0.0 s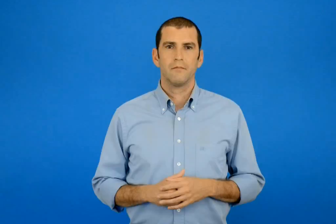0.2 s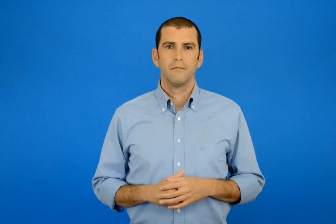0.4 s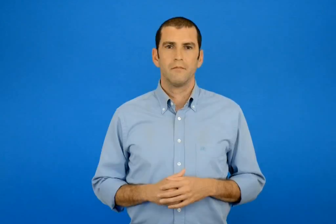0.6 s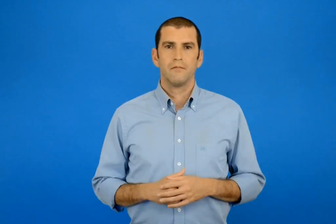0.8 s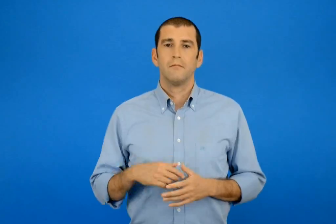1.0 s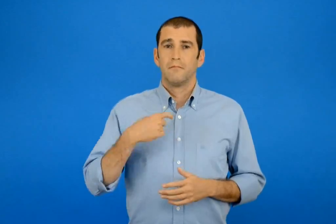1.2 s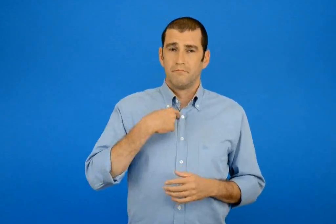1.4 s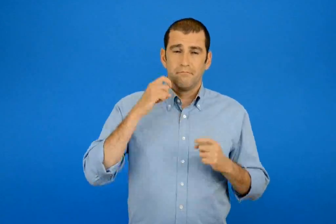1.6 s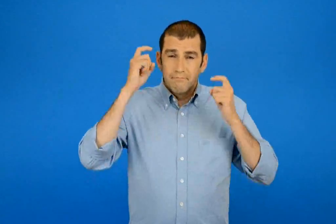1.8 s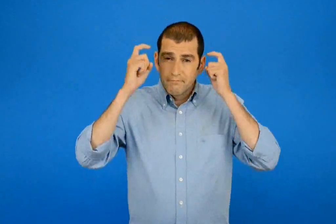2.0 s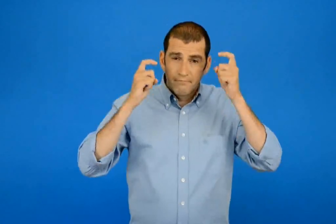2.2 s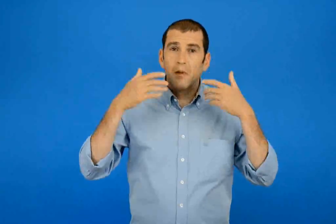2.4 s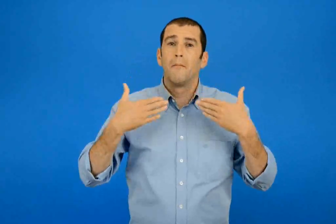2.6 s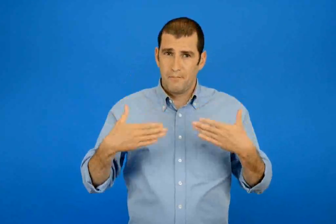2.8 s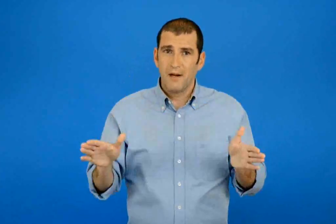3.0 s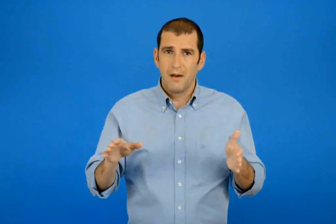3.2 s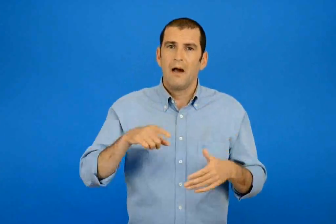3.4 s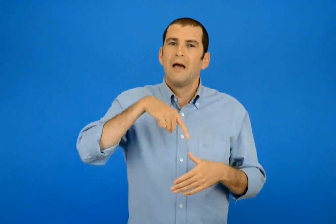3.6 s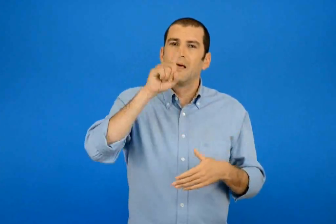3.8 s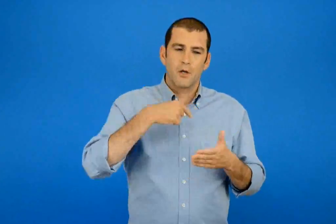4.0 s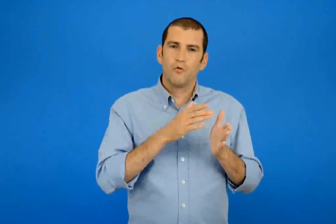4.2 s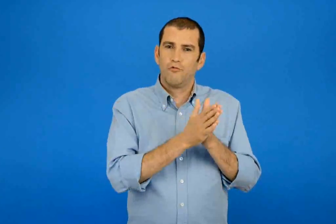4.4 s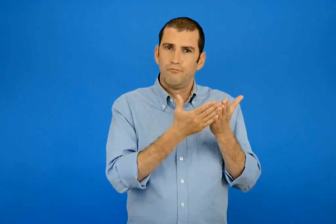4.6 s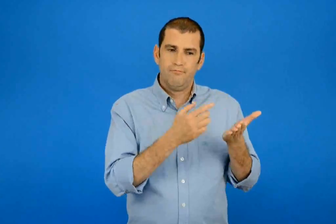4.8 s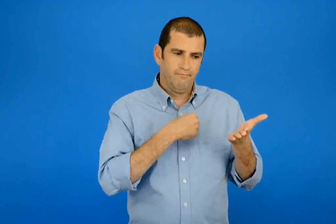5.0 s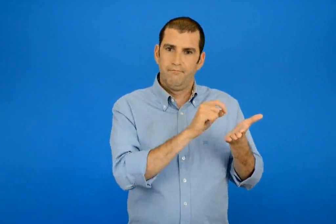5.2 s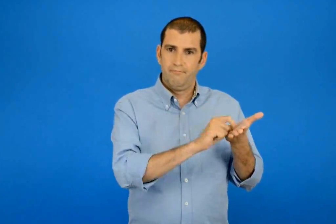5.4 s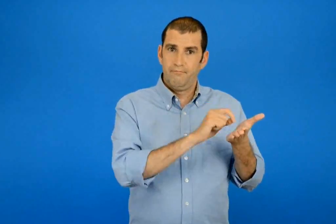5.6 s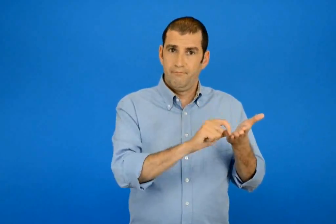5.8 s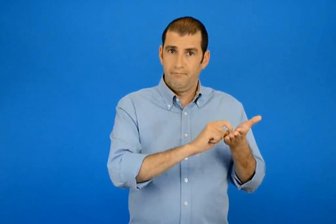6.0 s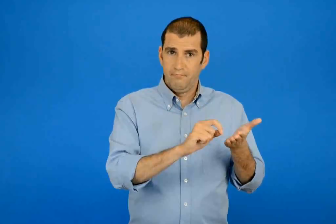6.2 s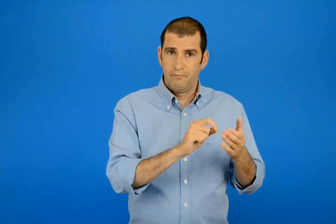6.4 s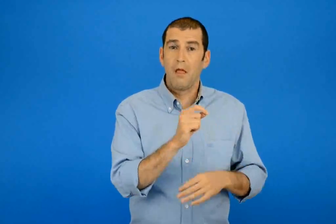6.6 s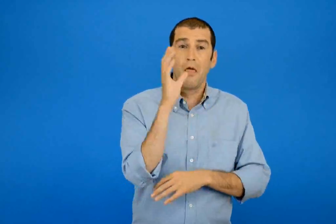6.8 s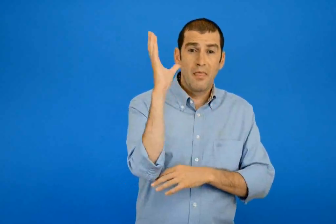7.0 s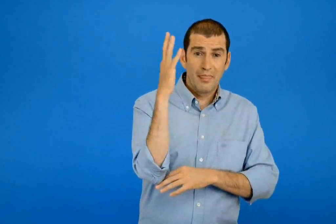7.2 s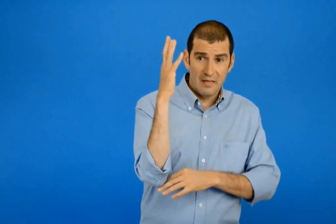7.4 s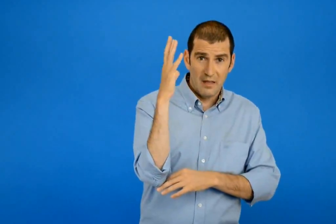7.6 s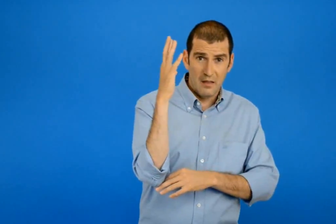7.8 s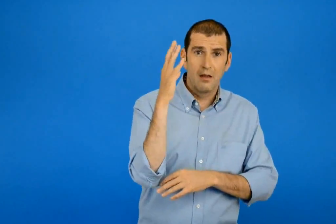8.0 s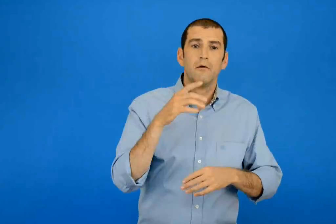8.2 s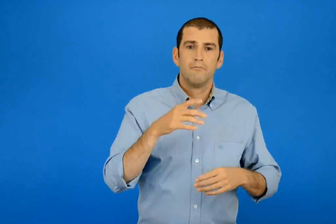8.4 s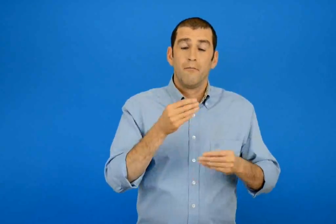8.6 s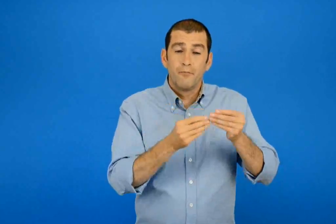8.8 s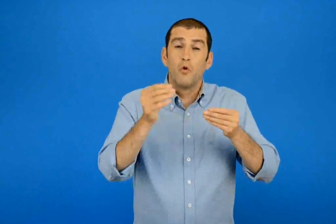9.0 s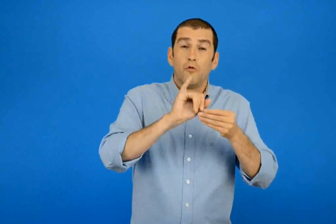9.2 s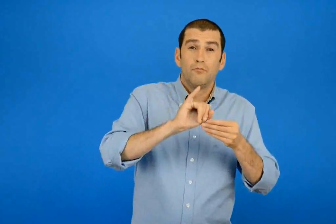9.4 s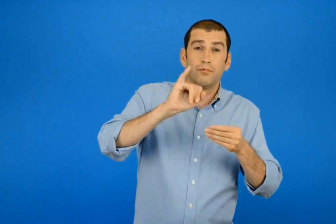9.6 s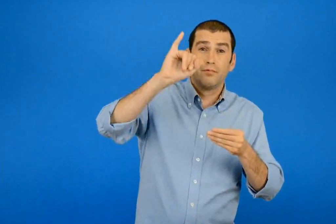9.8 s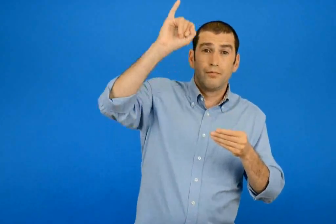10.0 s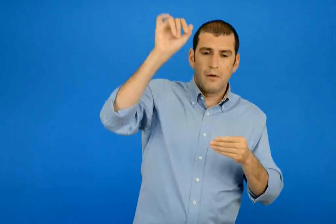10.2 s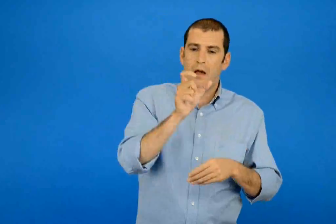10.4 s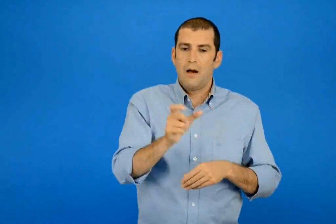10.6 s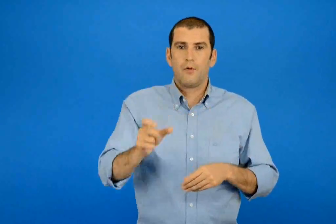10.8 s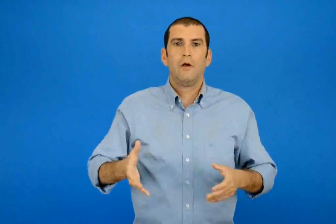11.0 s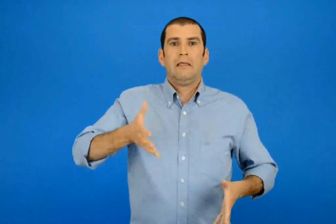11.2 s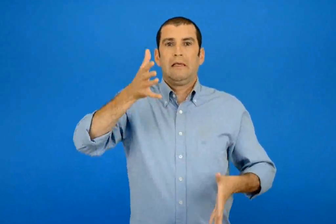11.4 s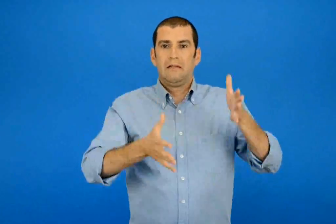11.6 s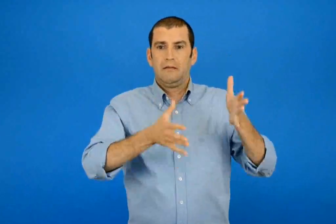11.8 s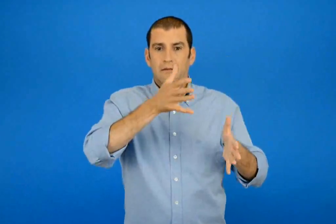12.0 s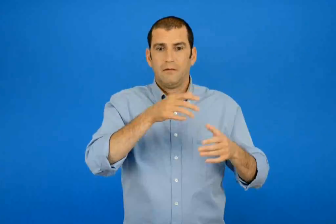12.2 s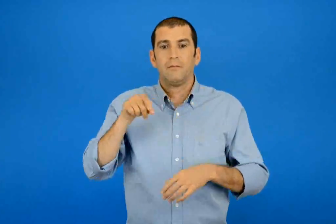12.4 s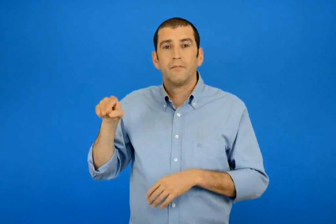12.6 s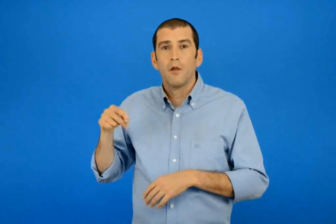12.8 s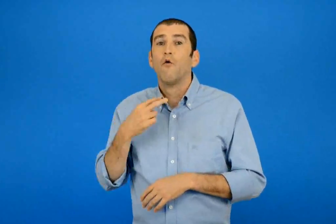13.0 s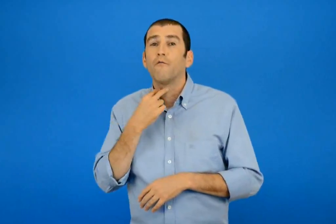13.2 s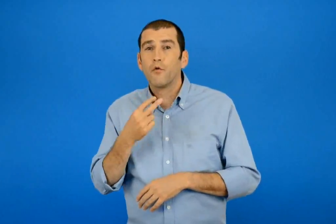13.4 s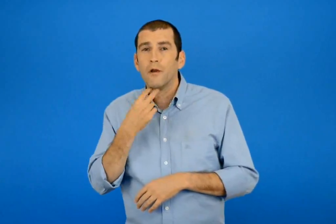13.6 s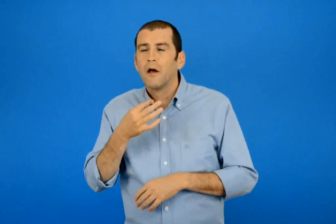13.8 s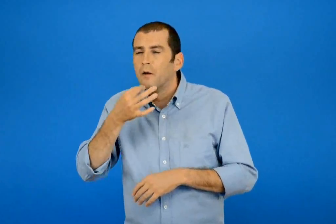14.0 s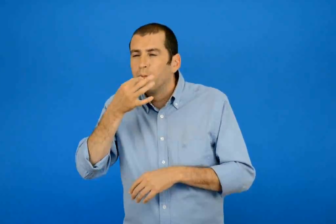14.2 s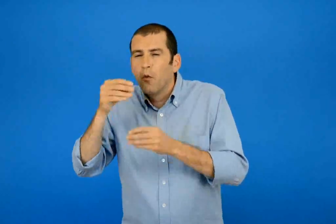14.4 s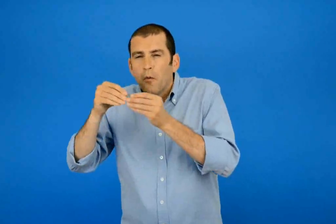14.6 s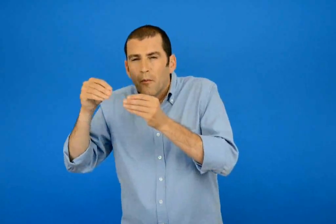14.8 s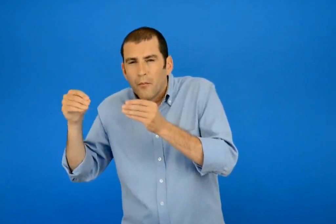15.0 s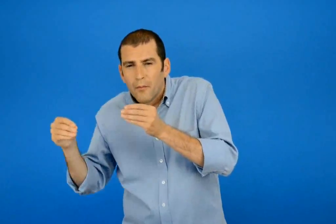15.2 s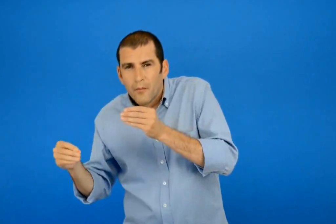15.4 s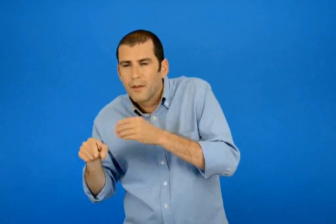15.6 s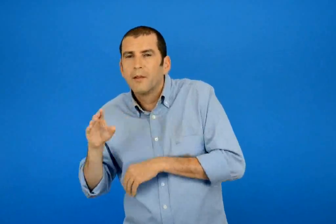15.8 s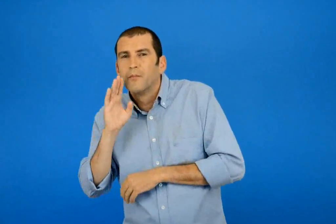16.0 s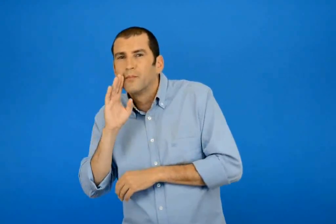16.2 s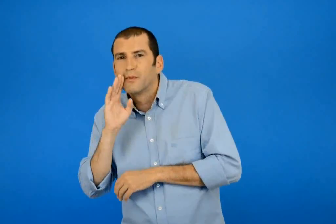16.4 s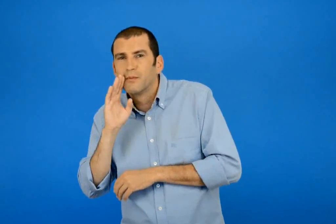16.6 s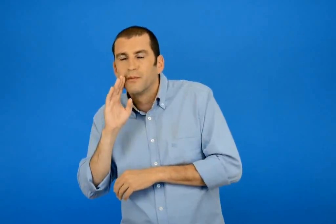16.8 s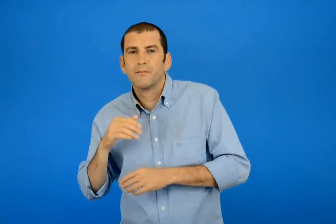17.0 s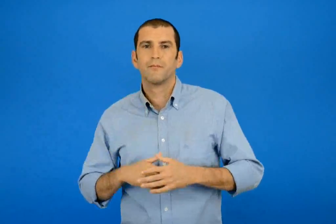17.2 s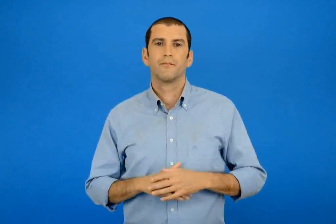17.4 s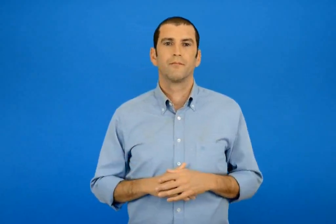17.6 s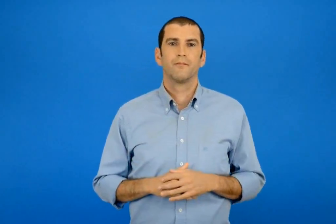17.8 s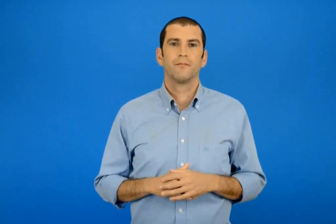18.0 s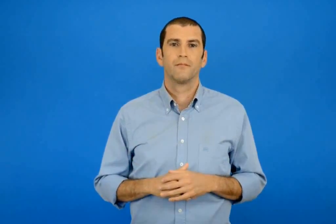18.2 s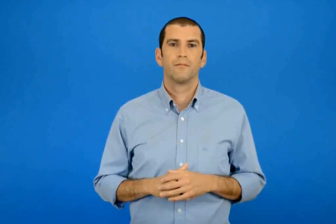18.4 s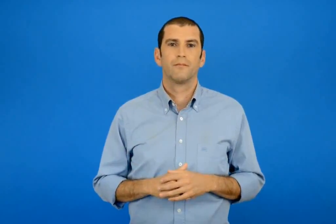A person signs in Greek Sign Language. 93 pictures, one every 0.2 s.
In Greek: σκέφτηκα να γράψω στο ημερολόγιο μου δέντρα πιο ψηλά από γίγαντες και φωνούλα πιο σιγανή από ψίθυρο
